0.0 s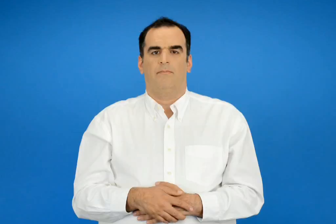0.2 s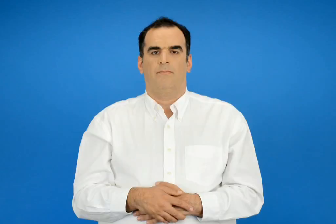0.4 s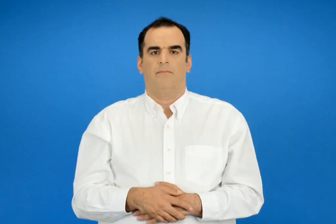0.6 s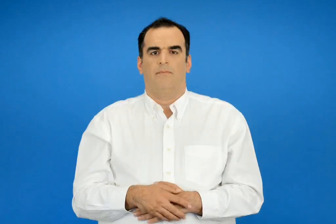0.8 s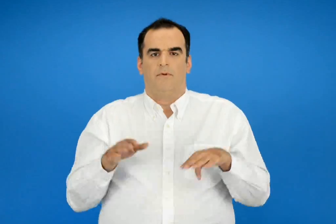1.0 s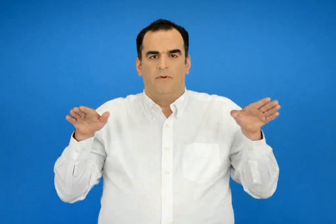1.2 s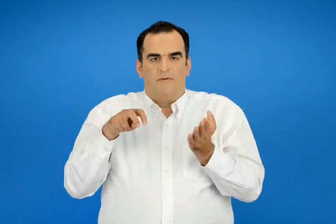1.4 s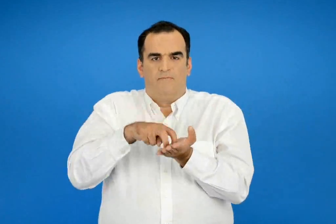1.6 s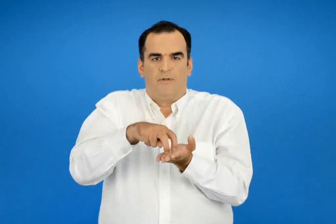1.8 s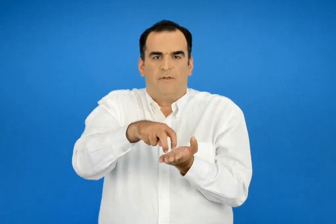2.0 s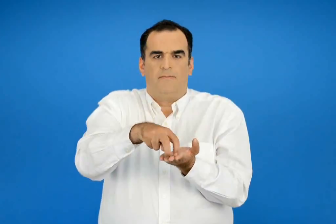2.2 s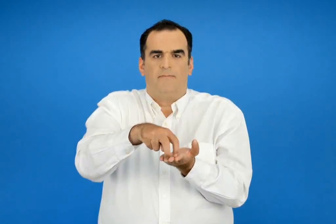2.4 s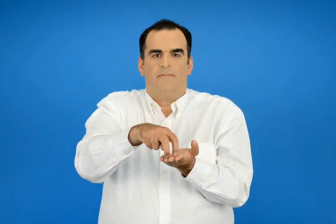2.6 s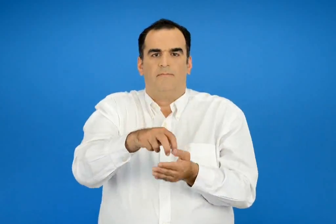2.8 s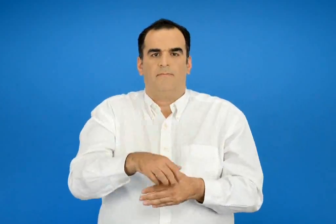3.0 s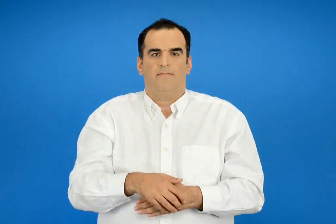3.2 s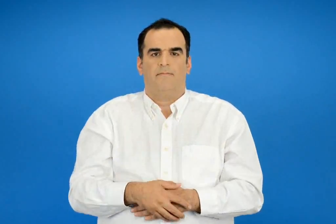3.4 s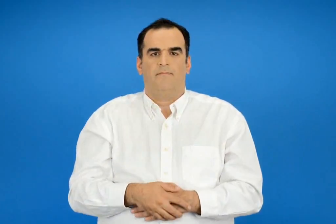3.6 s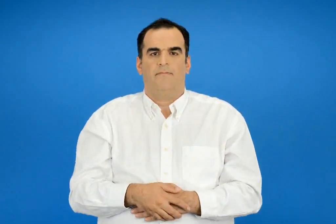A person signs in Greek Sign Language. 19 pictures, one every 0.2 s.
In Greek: σπουργίτης
